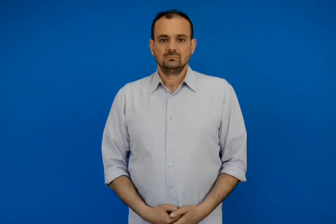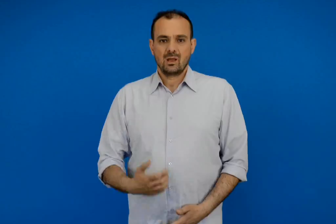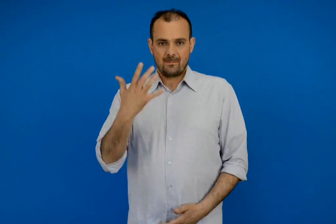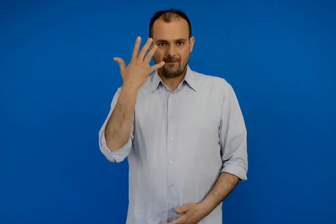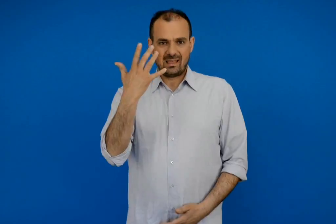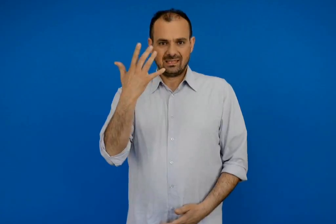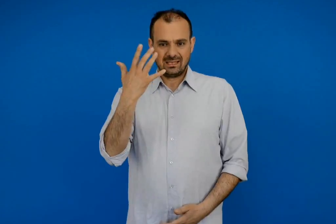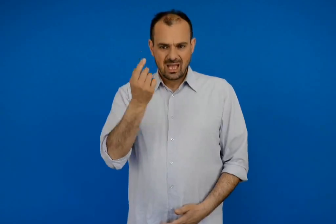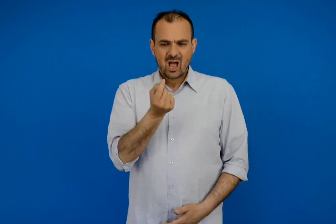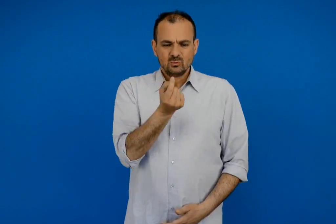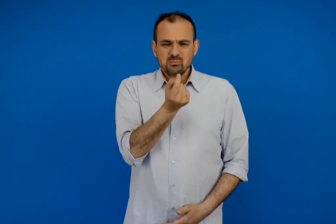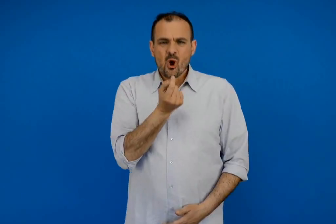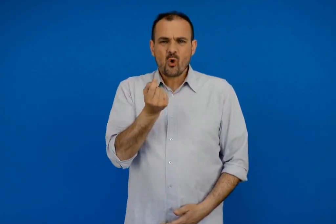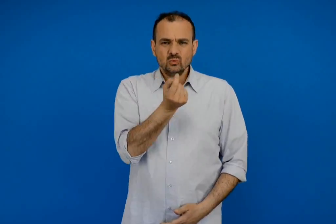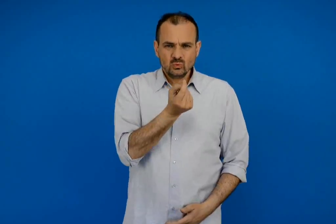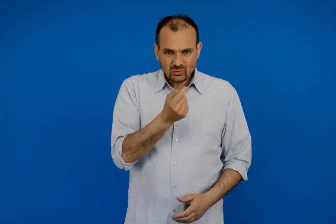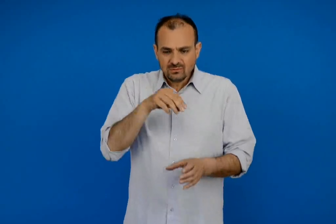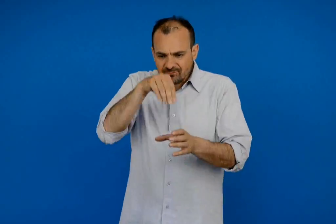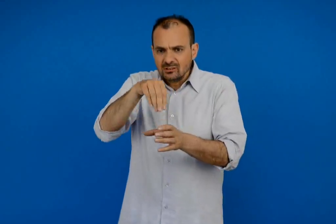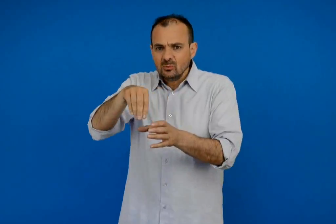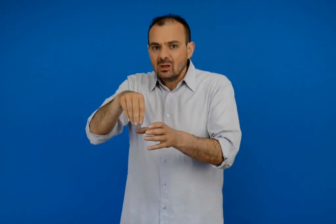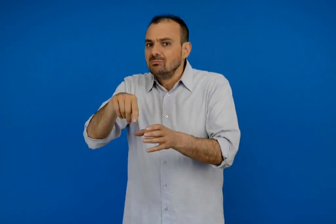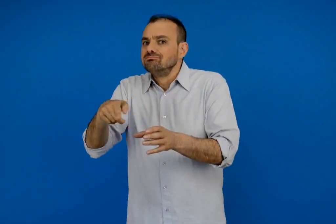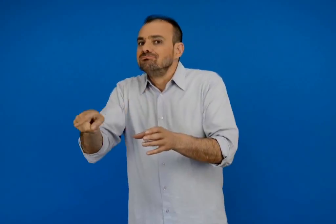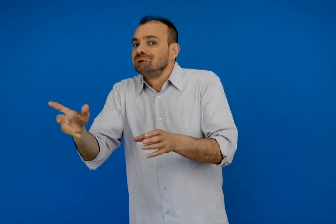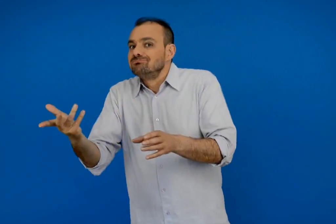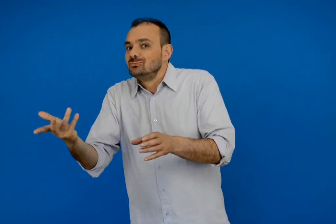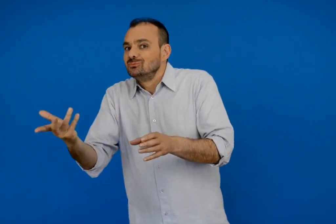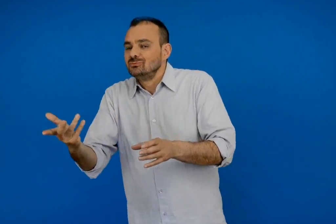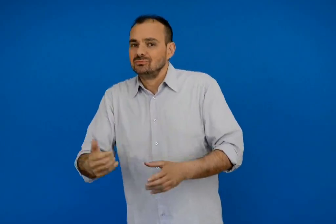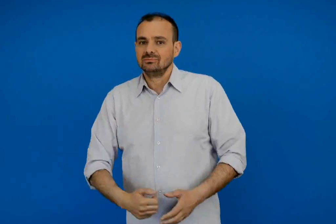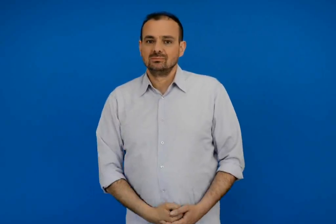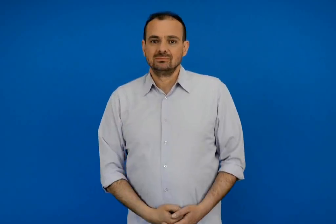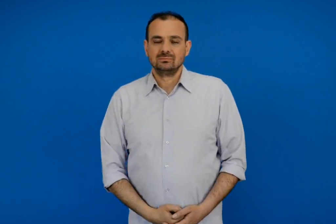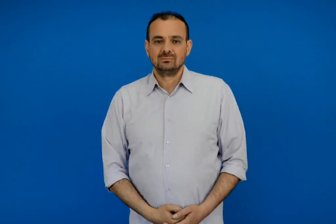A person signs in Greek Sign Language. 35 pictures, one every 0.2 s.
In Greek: 5 φυτεύουμε τους σπόρους στο
